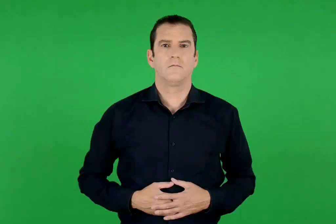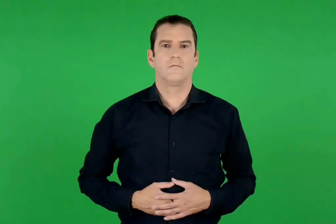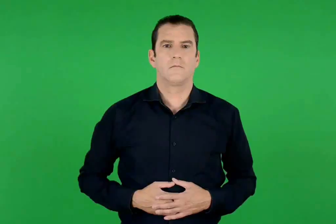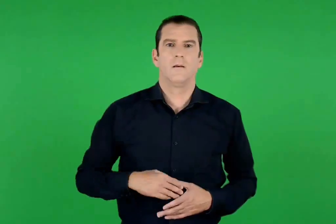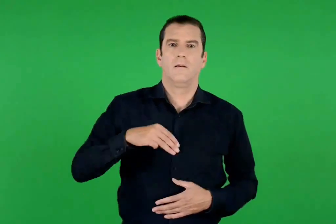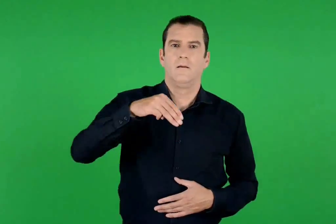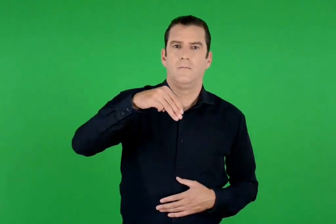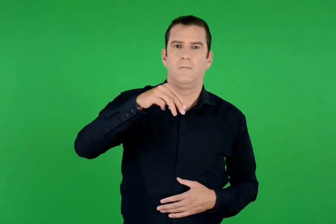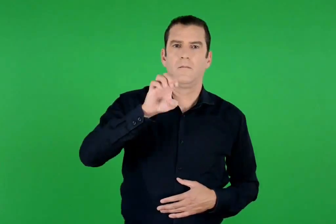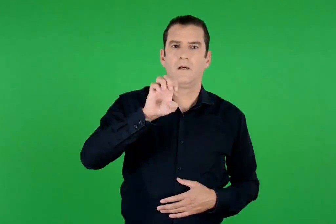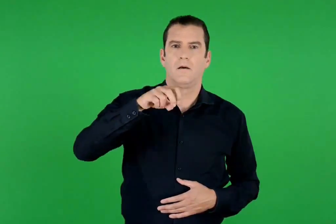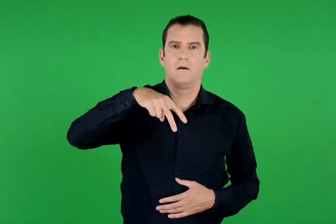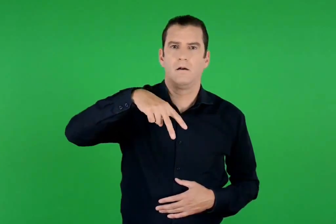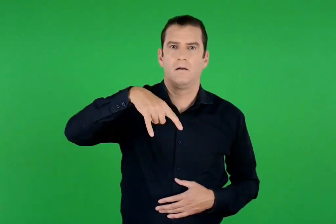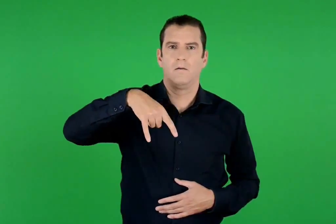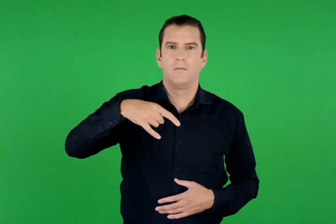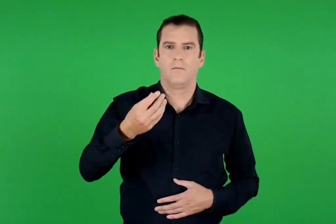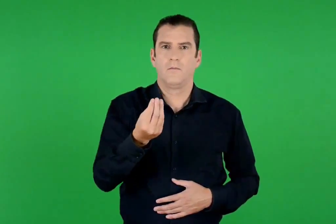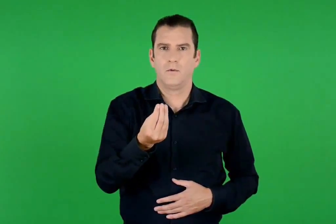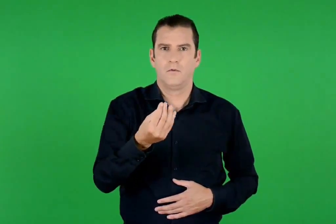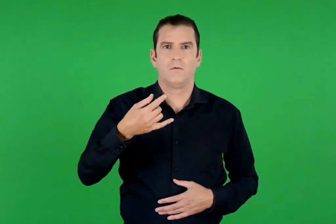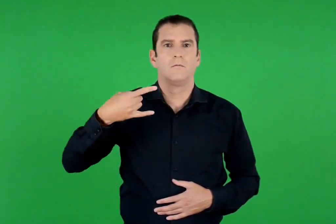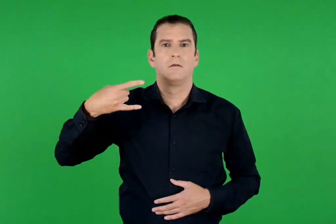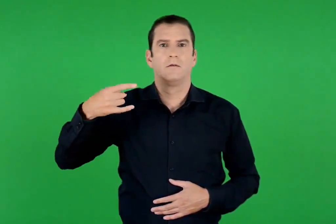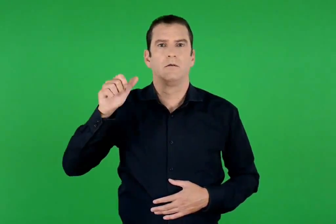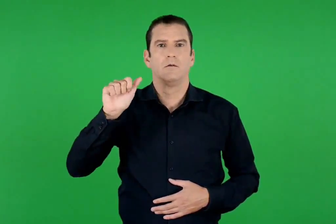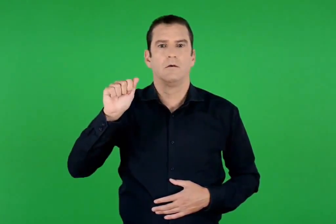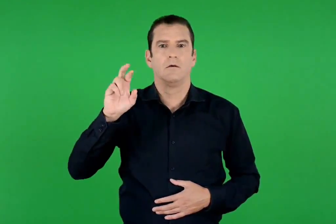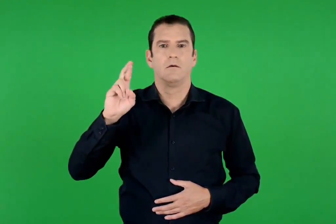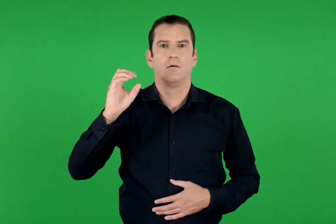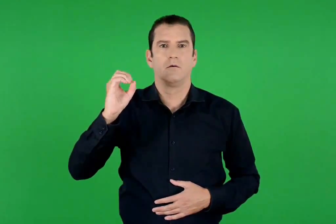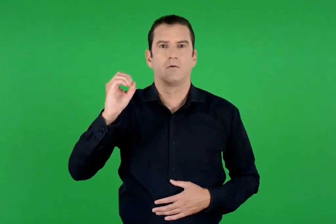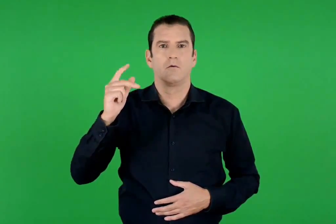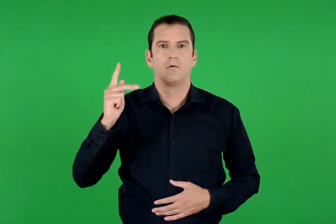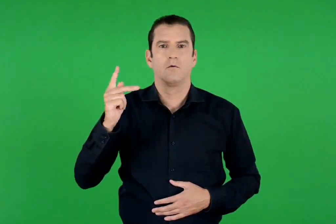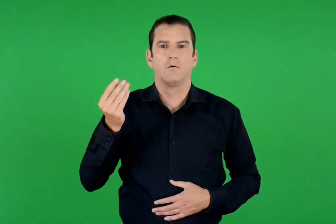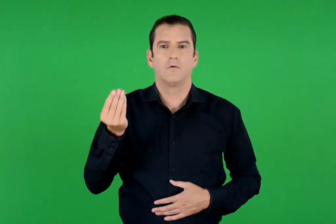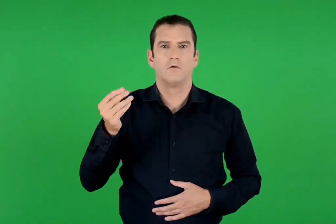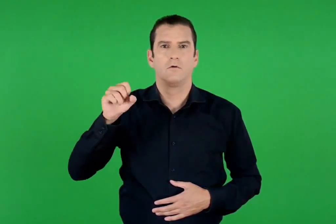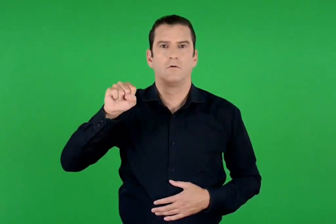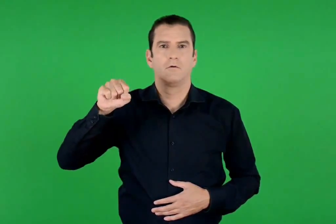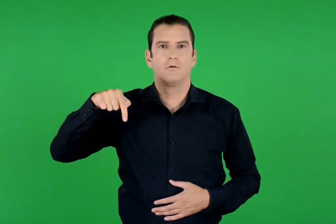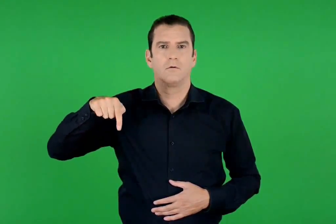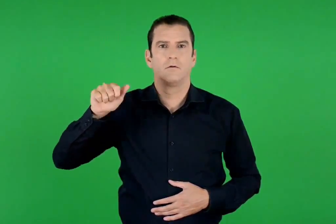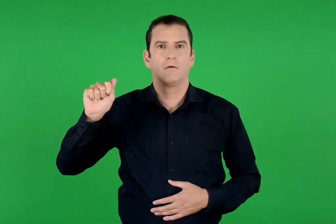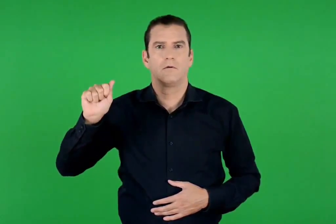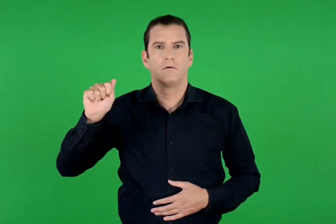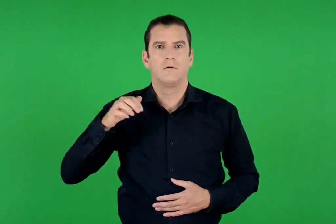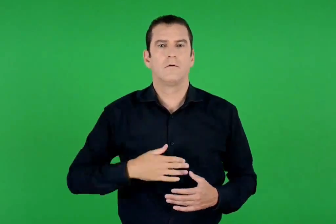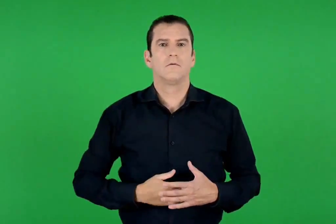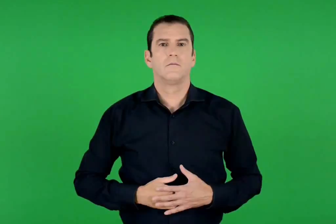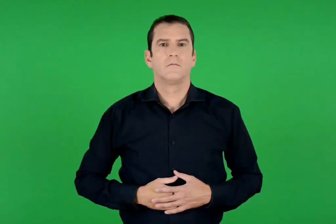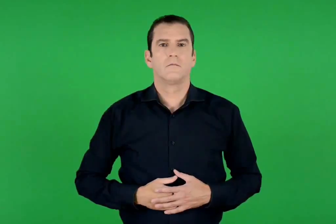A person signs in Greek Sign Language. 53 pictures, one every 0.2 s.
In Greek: μέλπω ζαρόκωστα
